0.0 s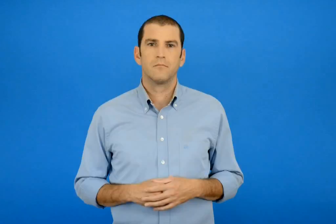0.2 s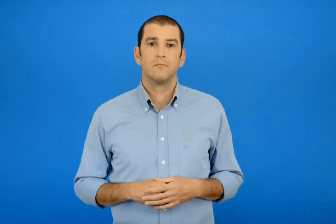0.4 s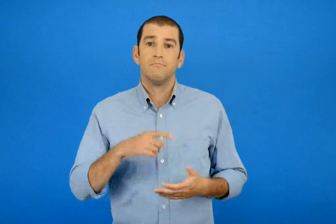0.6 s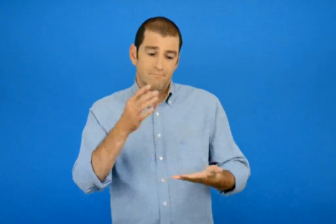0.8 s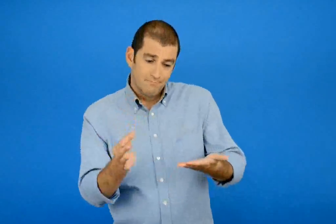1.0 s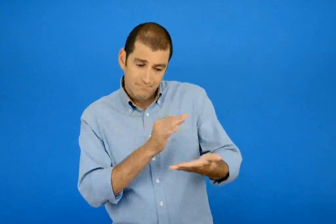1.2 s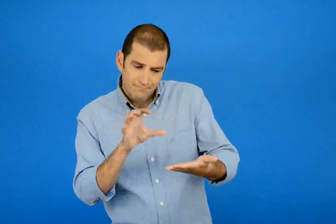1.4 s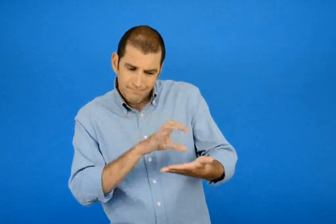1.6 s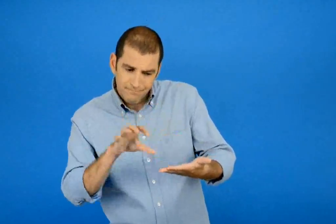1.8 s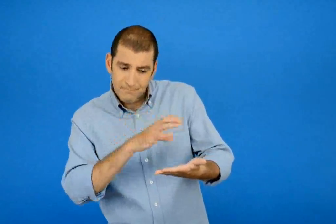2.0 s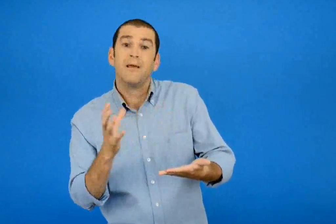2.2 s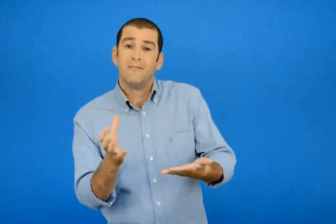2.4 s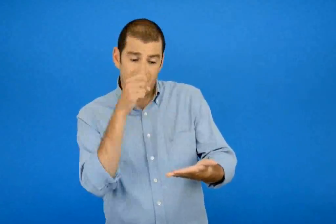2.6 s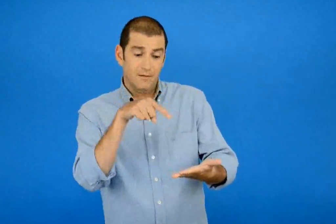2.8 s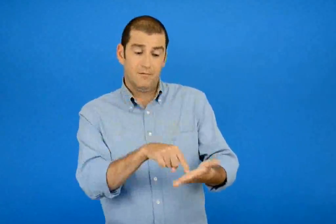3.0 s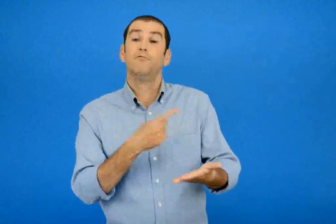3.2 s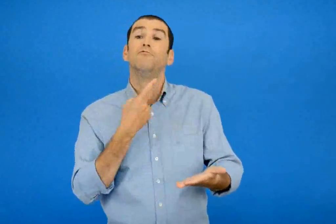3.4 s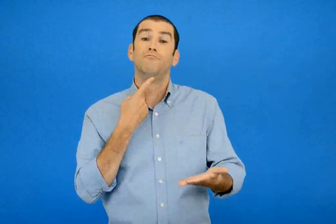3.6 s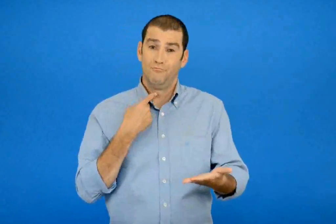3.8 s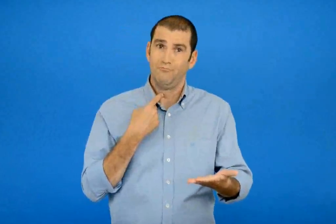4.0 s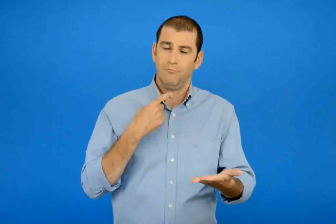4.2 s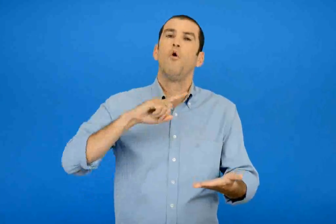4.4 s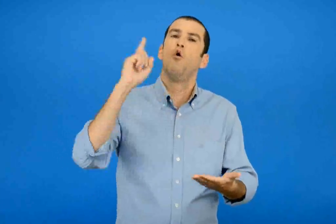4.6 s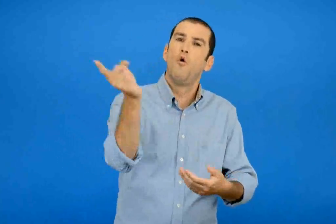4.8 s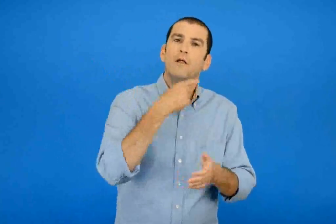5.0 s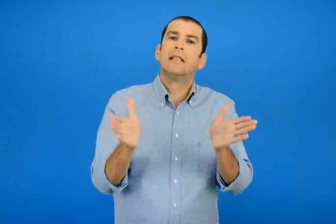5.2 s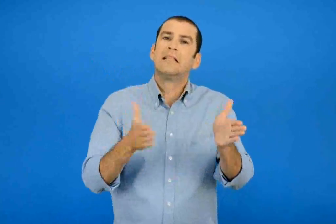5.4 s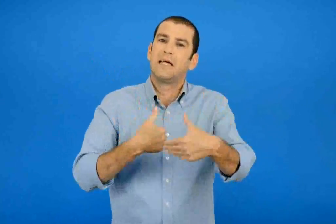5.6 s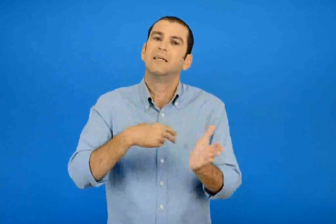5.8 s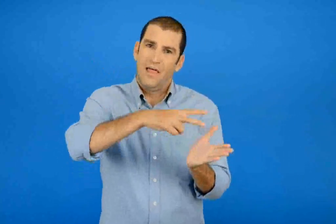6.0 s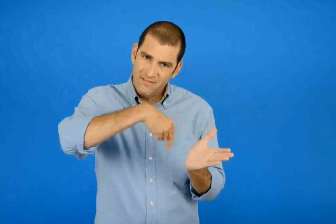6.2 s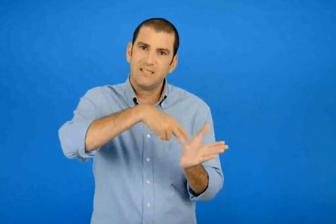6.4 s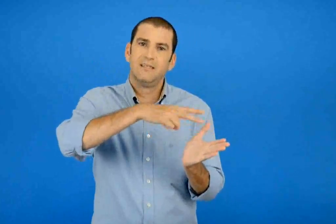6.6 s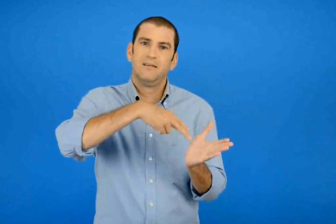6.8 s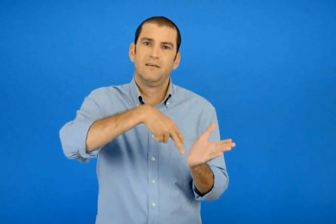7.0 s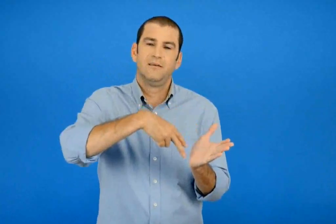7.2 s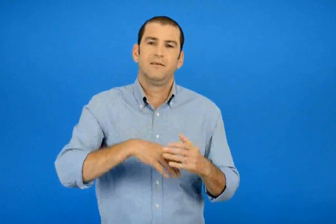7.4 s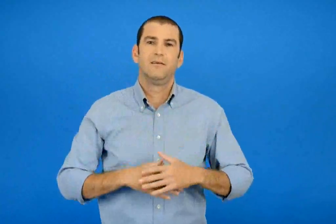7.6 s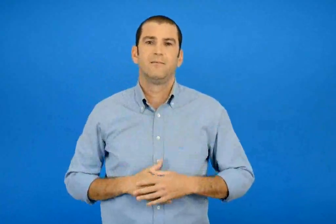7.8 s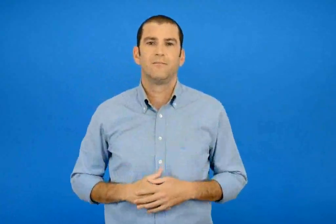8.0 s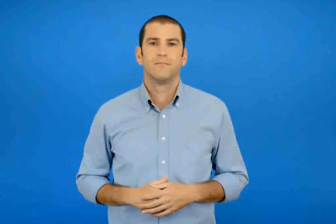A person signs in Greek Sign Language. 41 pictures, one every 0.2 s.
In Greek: βρείτε κάτι που σας ενδιαφέρει και διαβάστε το όλοι μαζί στην τάξη
